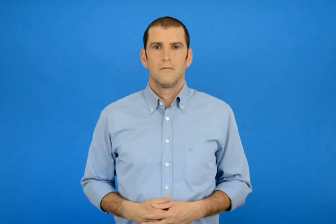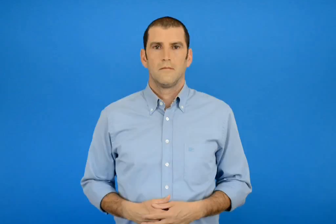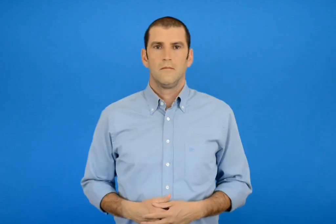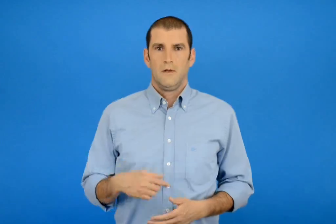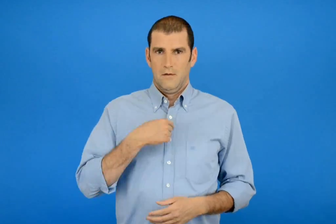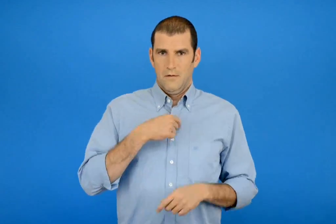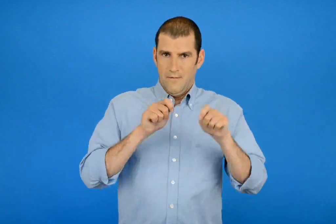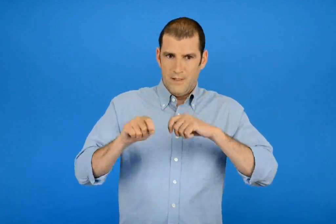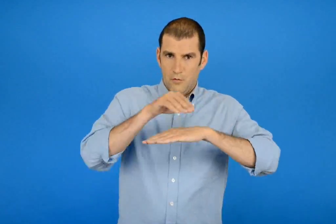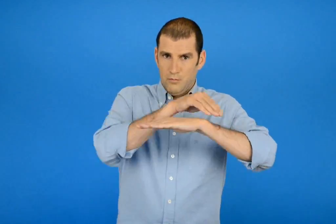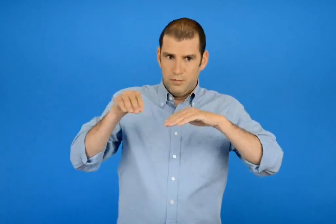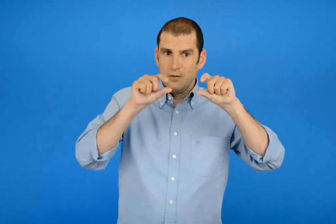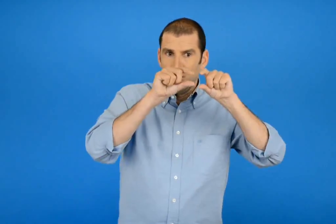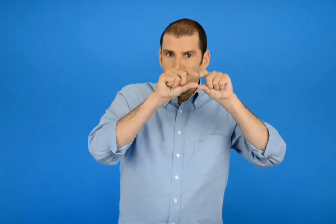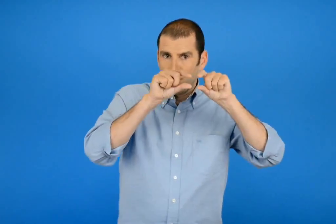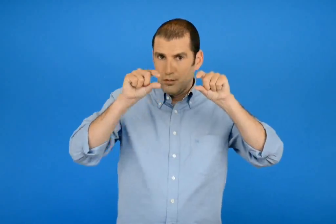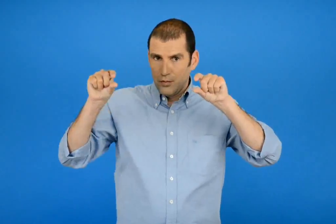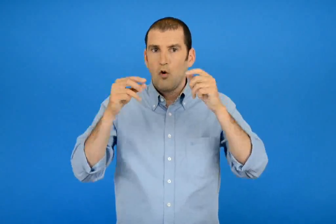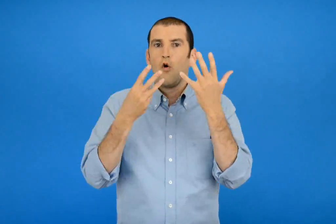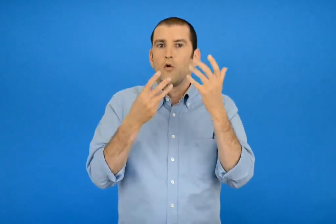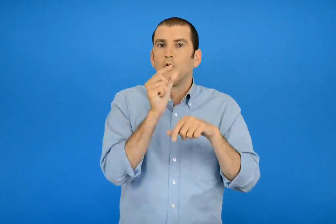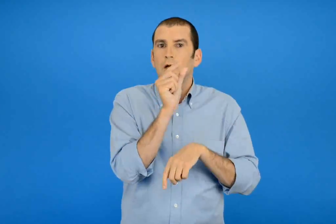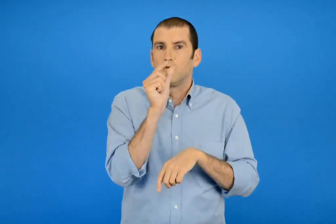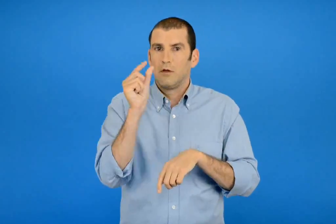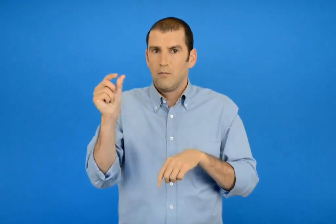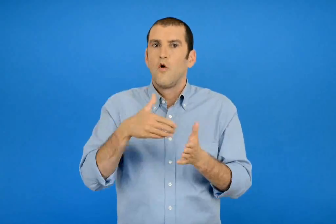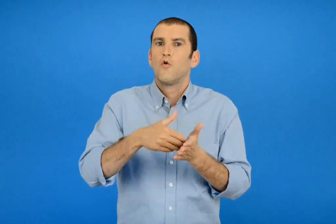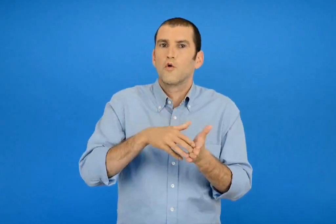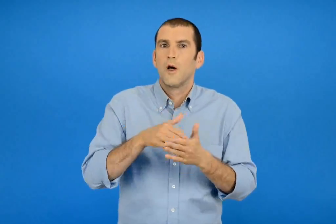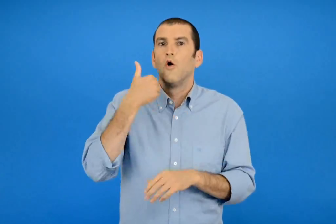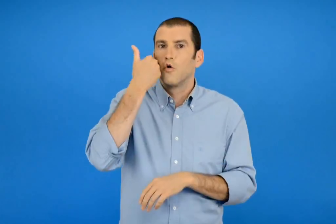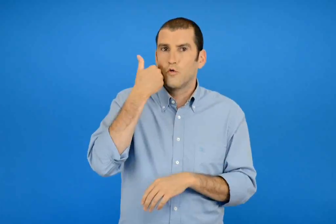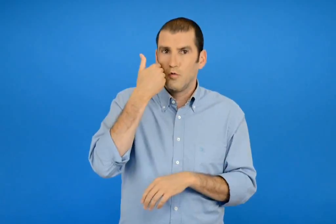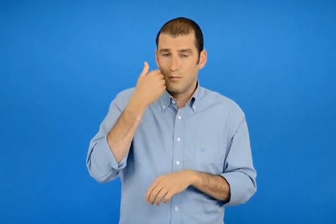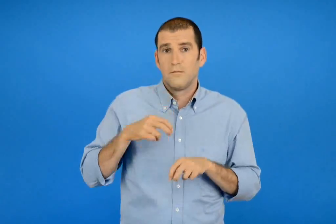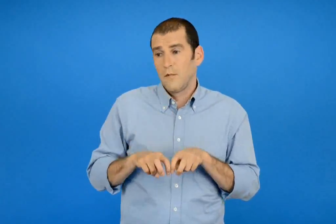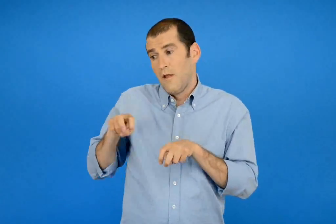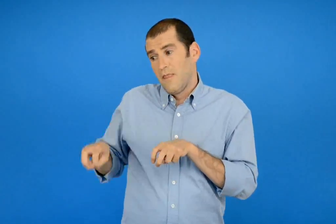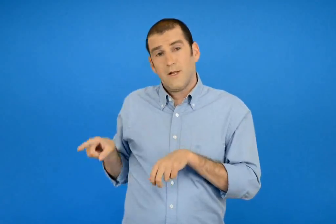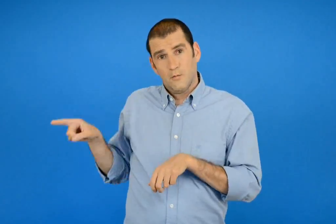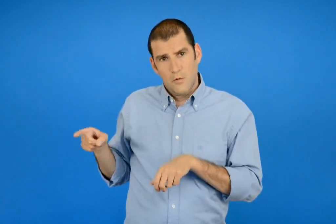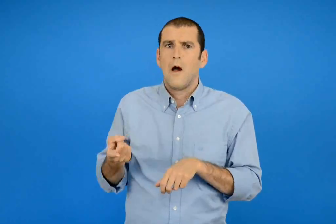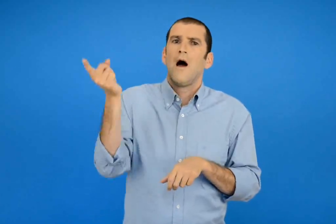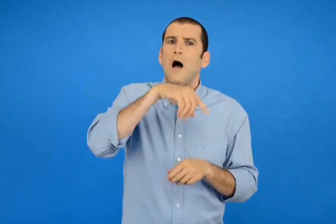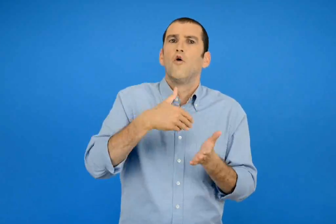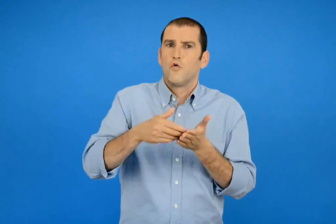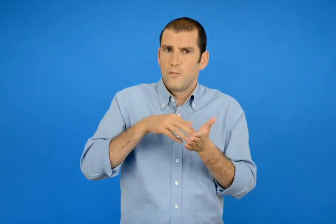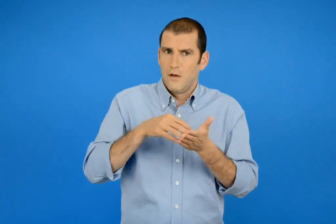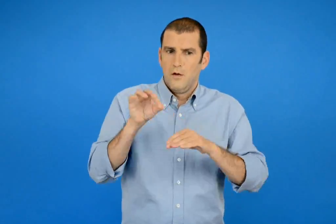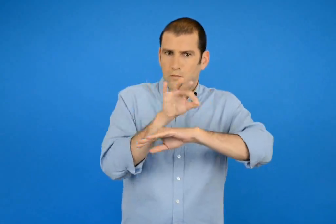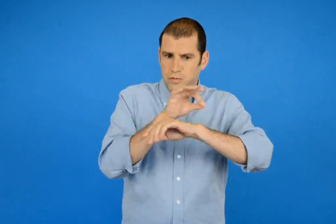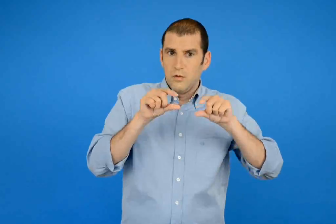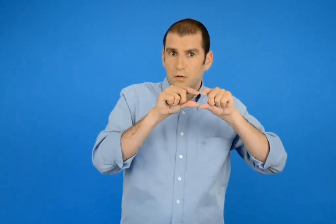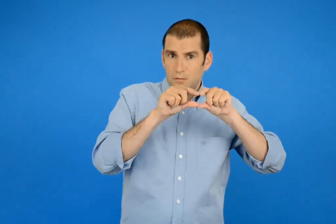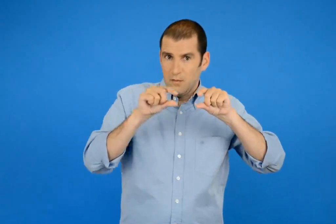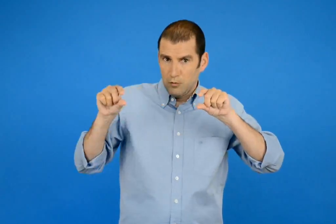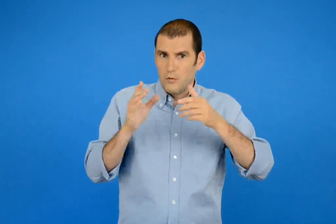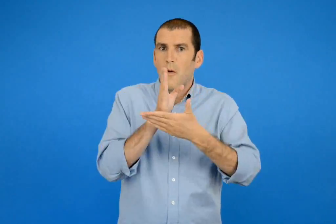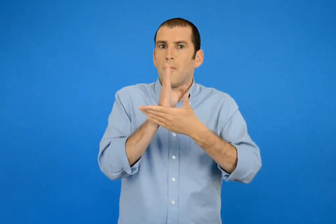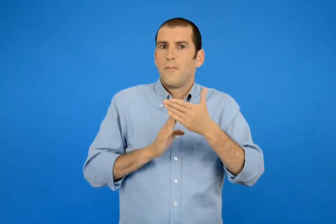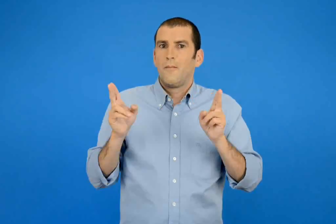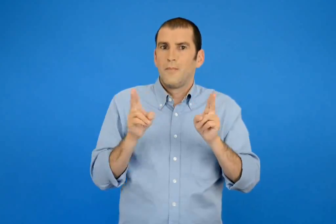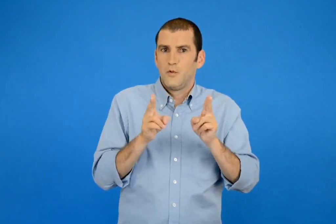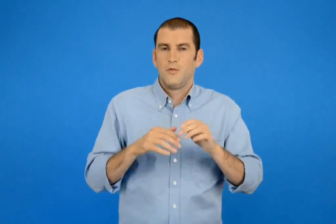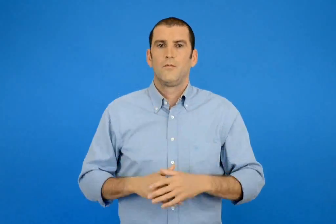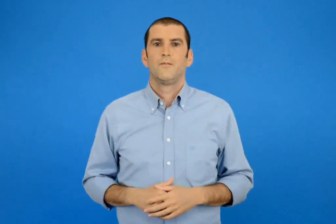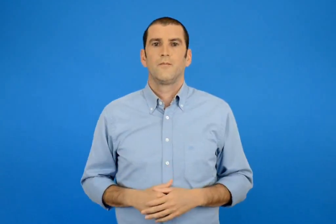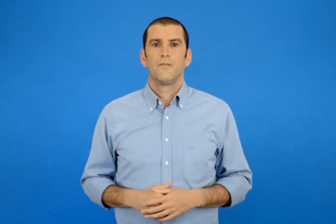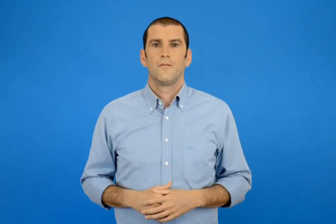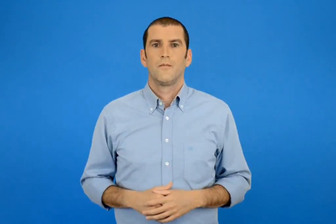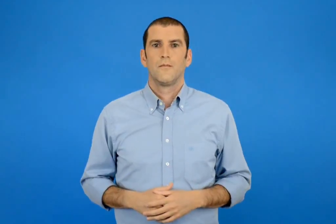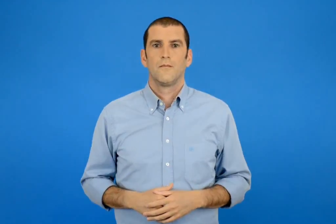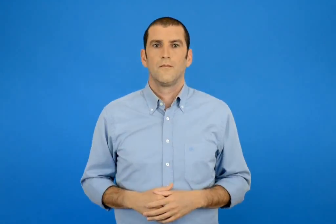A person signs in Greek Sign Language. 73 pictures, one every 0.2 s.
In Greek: φτιάχνω ένα δρόμο μήκους 8 εκατοστά με κόκκινο χρώμα ο διπλανός μου φτιάχνει με άλλο χρώμα ένα δρόμο με το μισό μήκος
